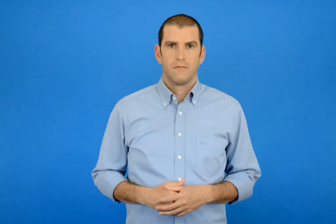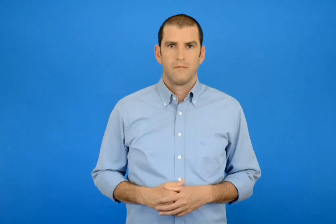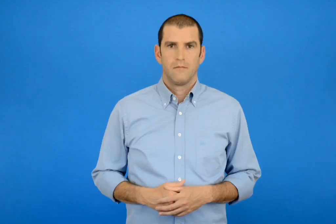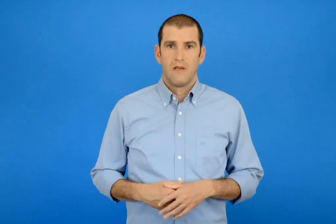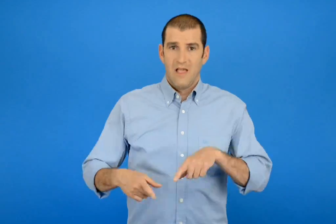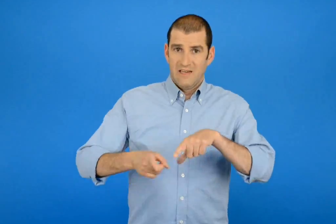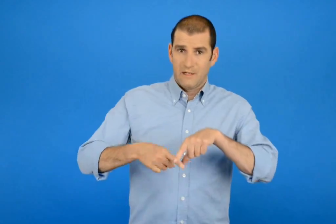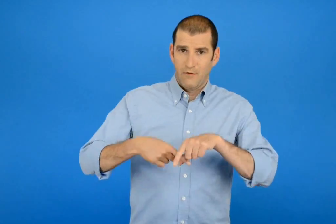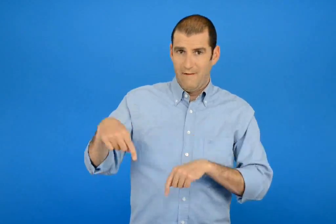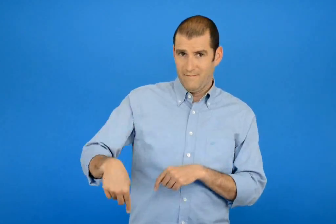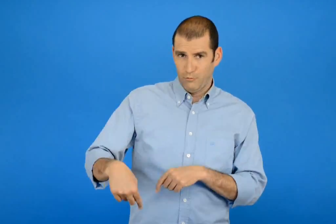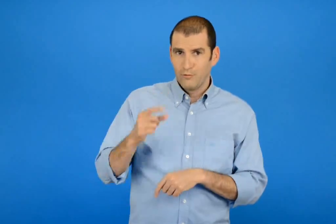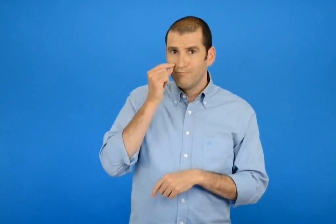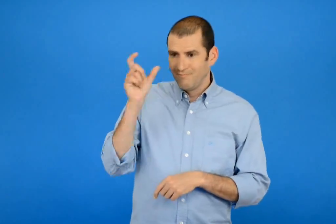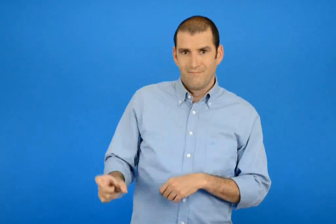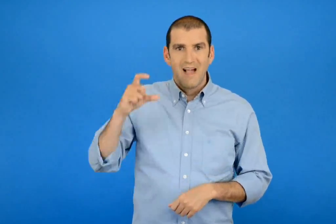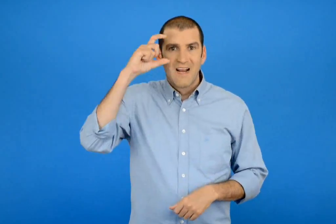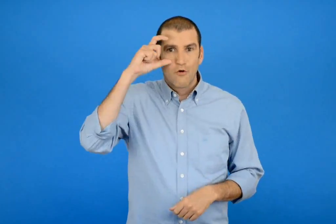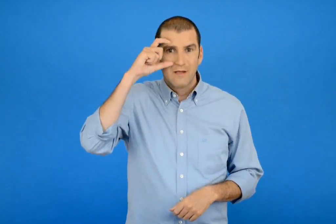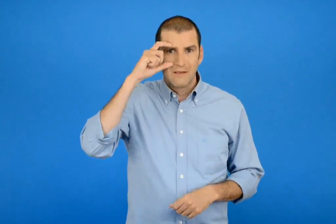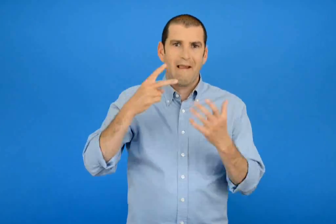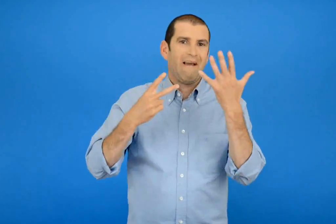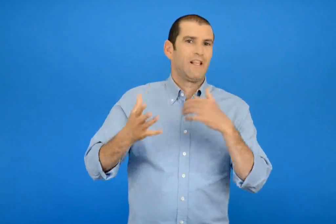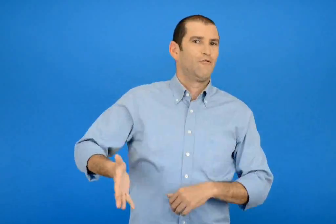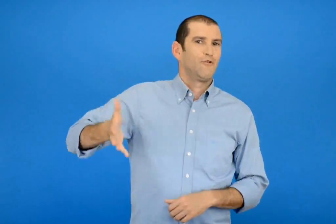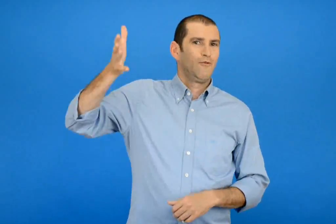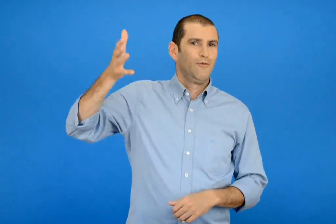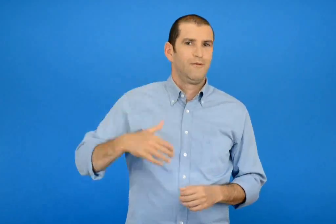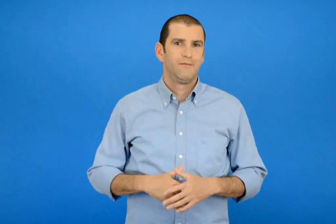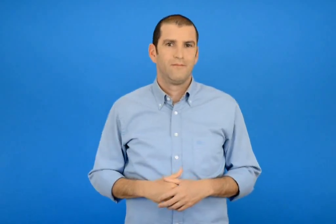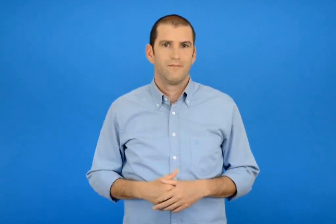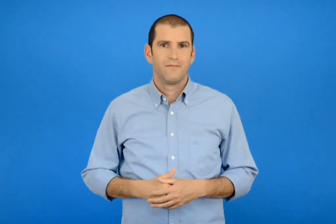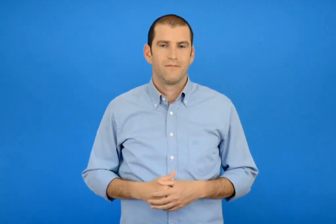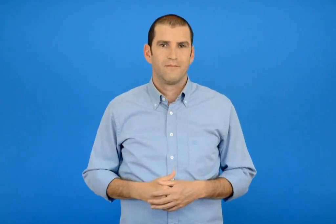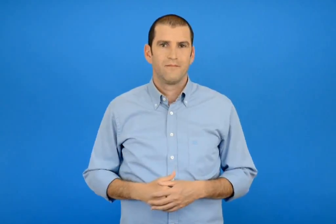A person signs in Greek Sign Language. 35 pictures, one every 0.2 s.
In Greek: ο νικόλας τα φετινά χριστούγεννα γίνεται 7 χρονών
